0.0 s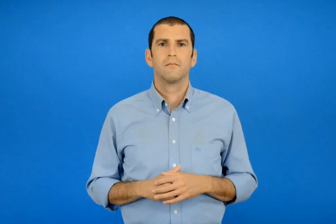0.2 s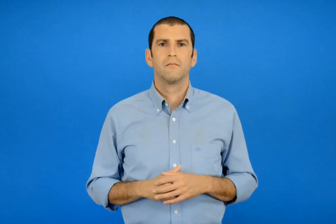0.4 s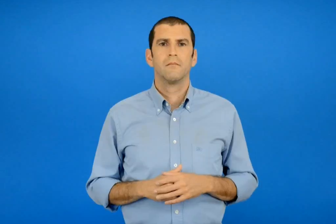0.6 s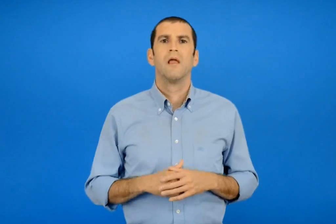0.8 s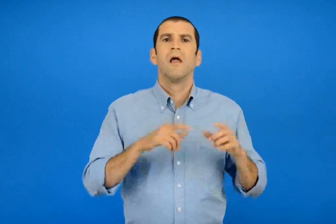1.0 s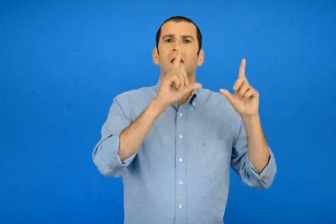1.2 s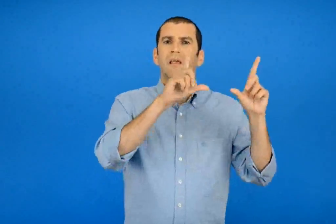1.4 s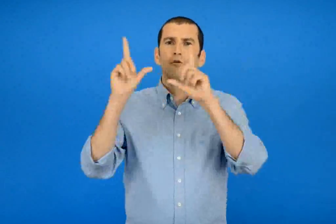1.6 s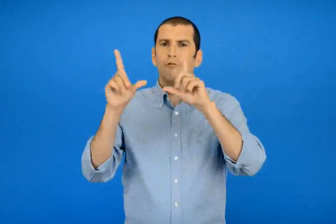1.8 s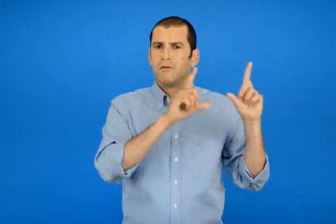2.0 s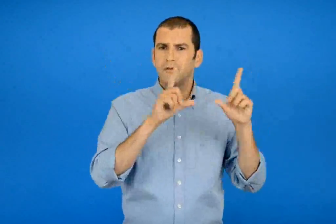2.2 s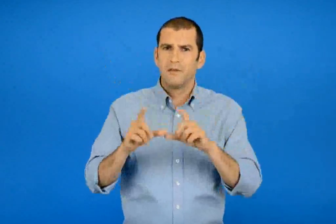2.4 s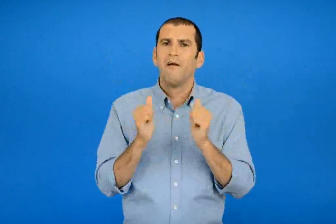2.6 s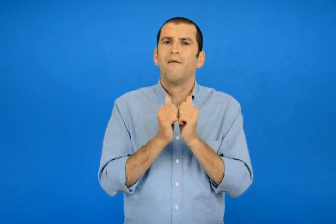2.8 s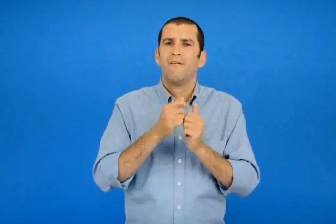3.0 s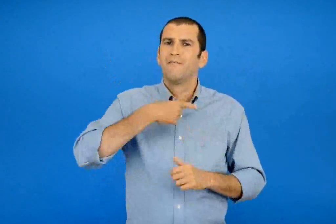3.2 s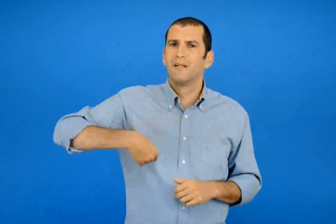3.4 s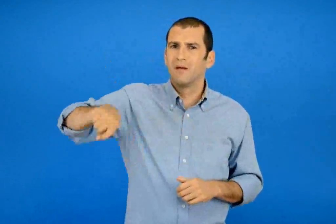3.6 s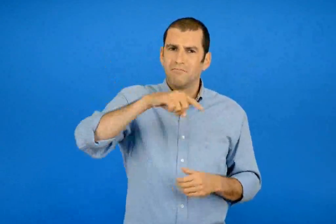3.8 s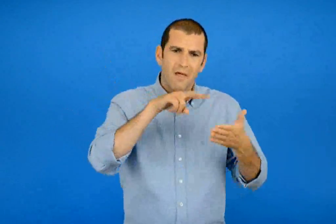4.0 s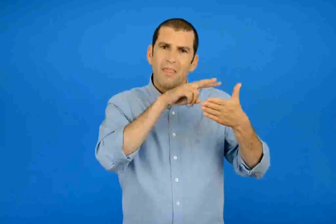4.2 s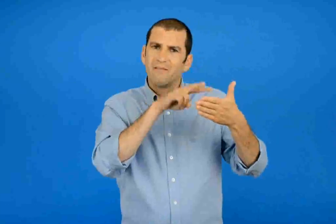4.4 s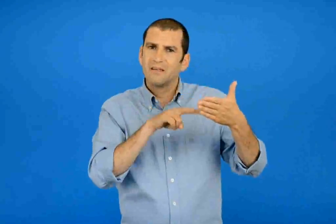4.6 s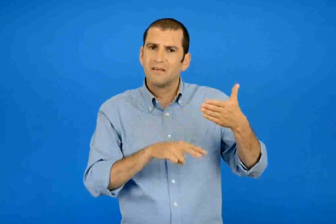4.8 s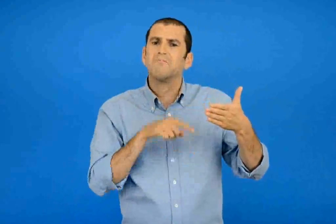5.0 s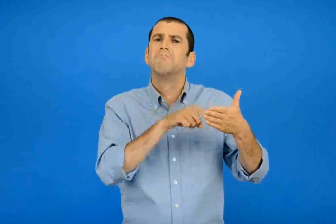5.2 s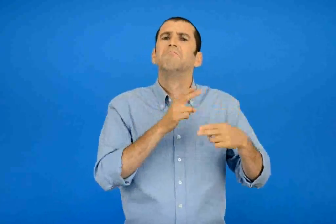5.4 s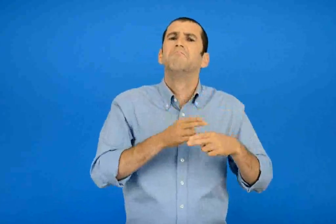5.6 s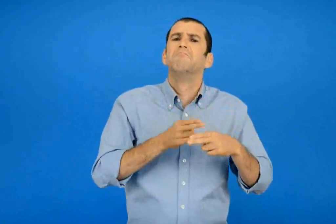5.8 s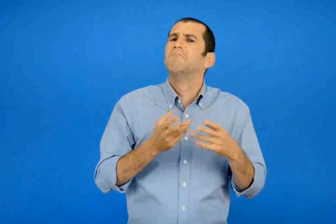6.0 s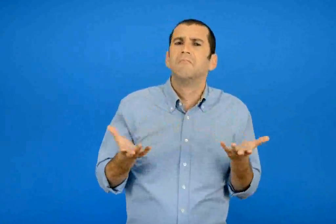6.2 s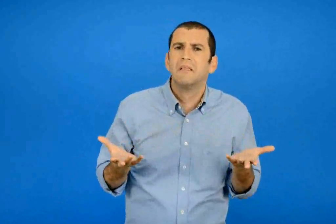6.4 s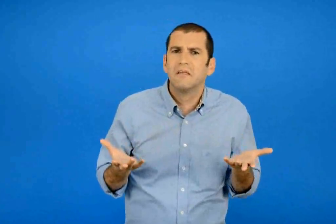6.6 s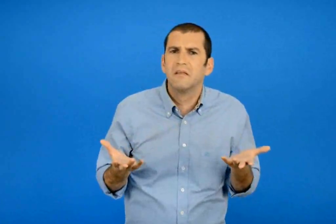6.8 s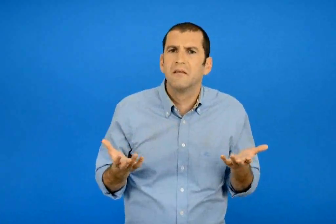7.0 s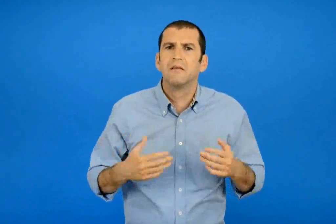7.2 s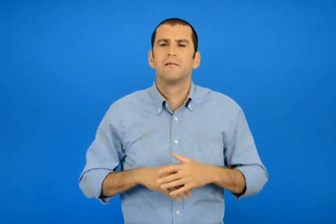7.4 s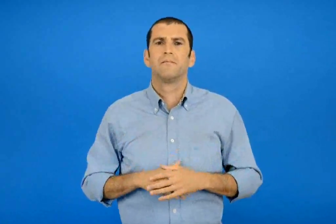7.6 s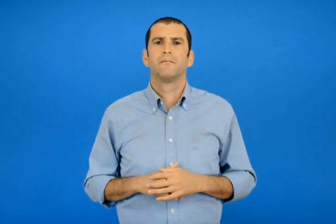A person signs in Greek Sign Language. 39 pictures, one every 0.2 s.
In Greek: σε τι χρησιμεύουν αυτά που διαβάζουν οι φίλοι μας στις εικόνες ;
